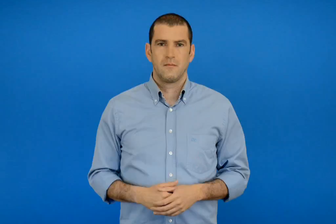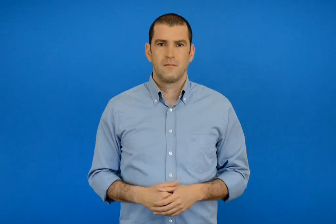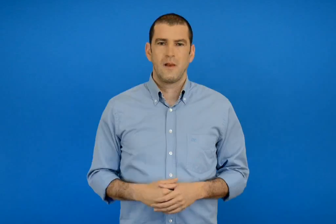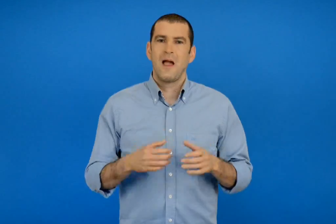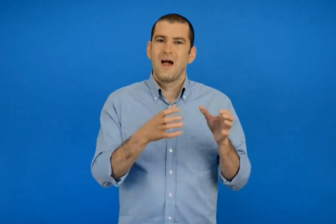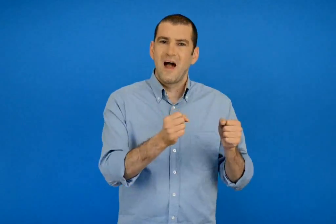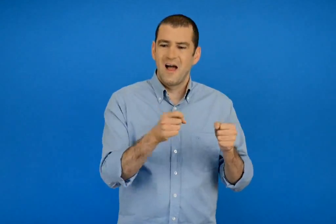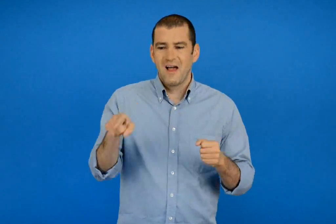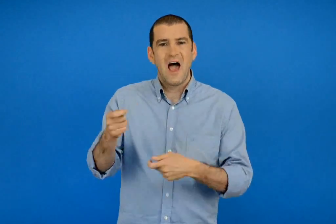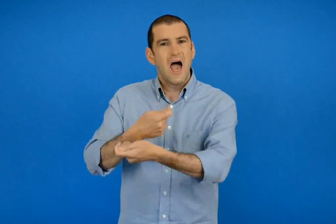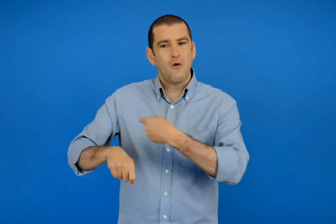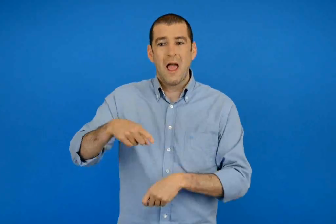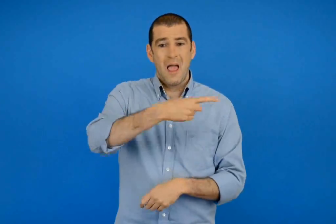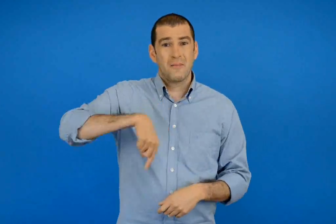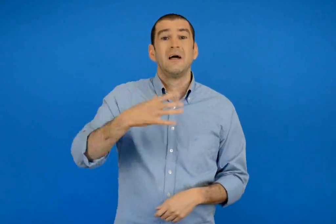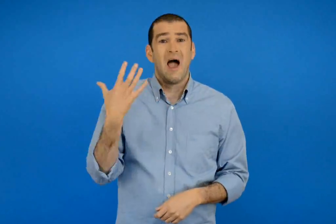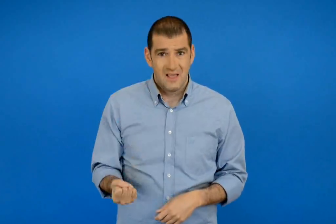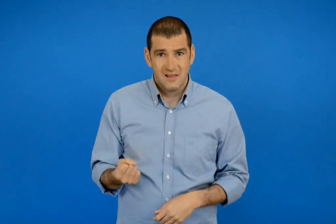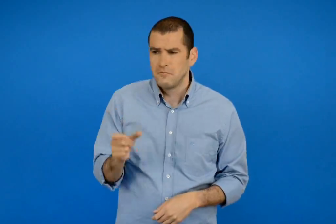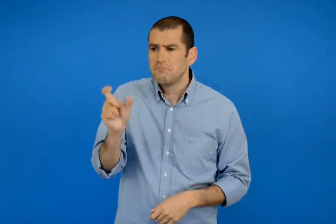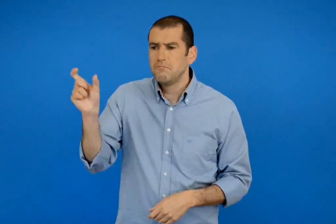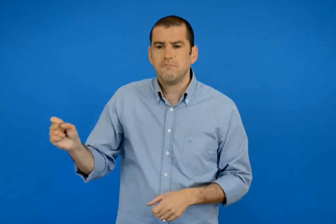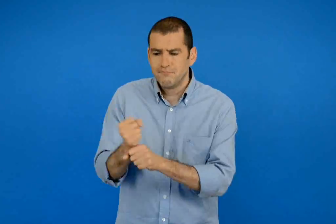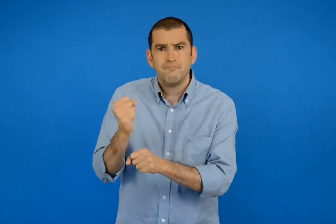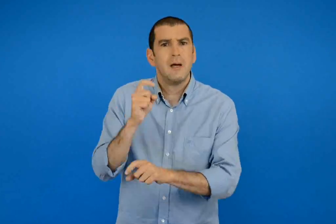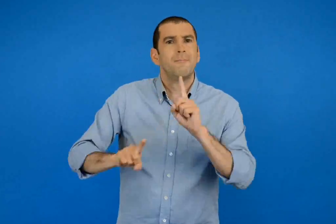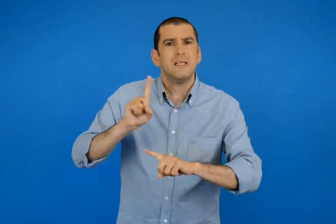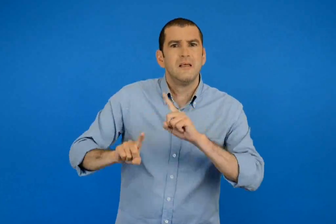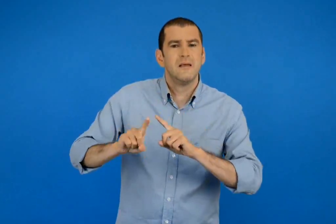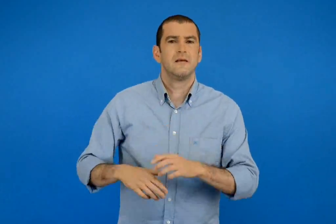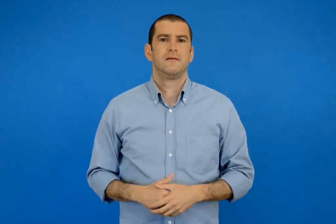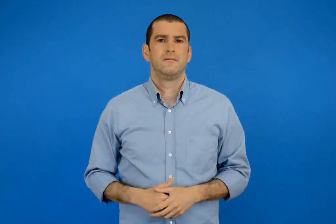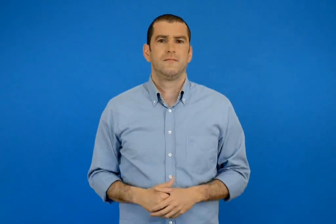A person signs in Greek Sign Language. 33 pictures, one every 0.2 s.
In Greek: ποιοι εργάζονται για να έχουμε γάλα στην αγορά ;
